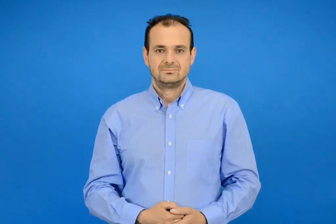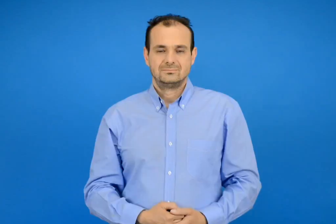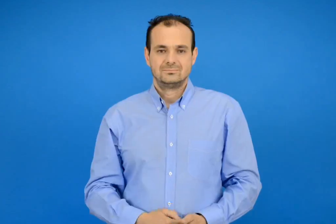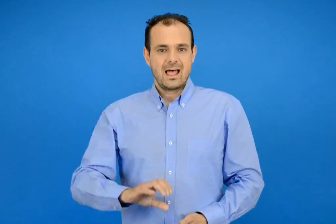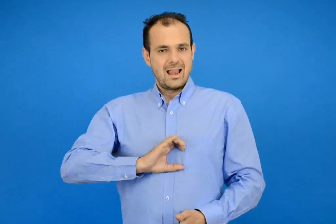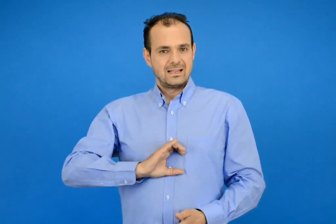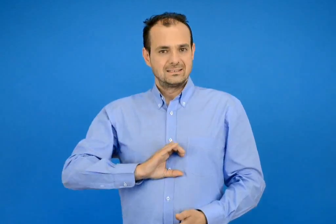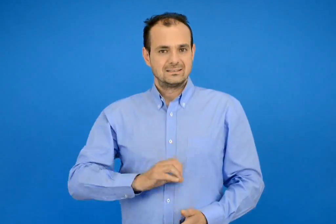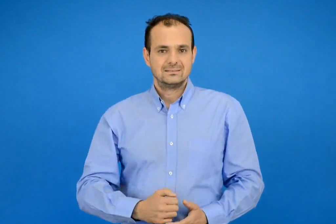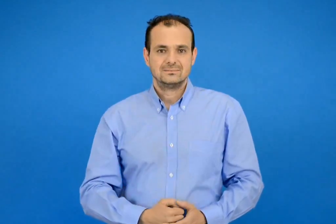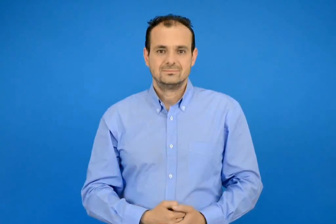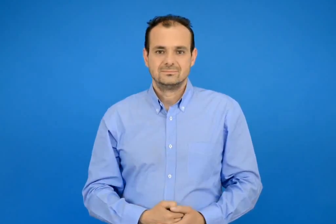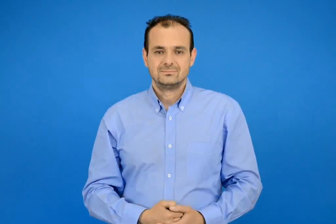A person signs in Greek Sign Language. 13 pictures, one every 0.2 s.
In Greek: ελένη
